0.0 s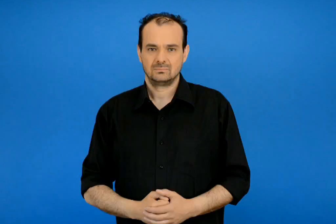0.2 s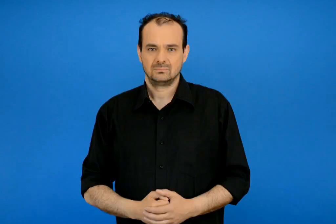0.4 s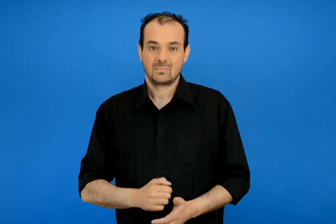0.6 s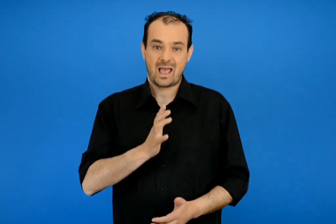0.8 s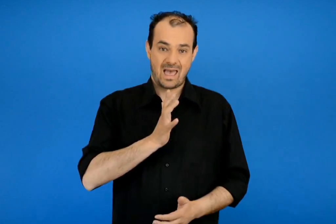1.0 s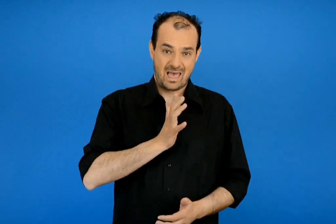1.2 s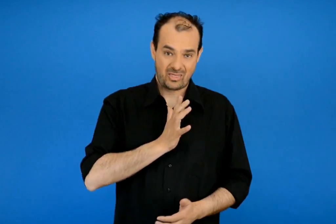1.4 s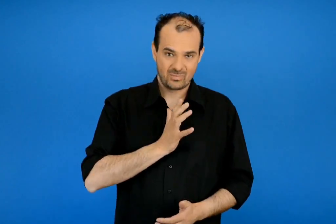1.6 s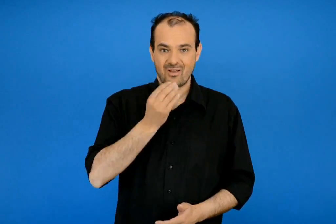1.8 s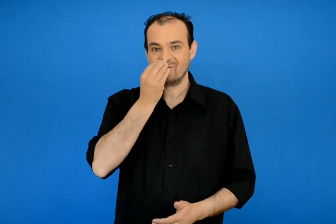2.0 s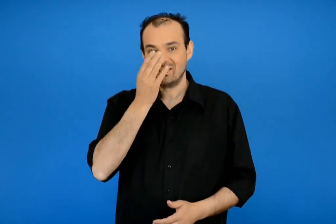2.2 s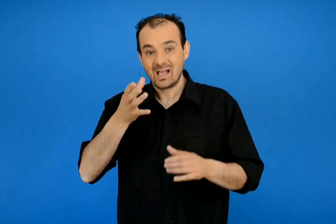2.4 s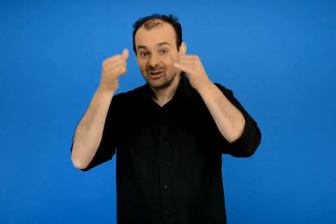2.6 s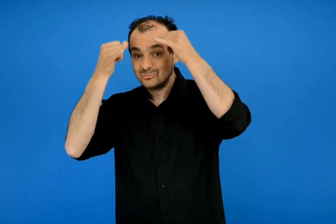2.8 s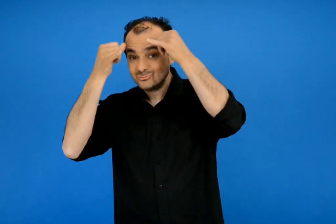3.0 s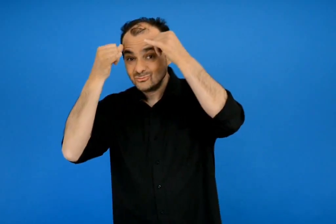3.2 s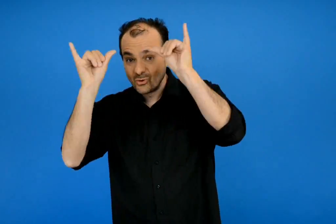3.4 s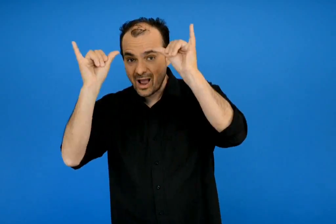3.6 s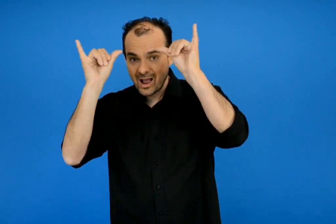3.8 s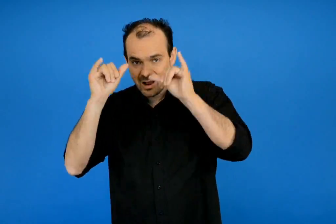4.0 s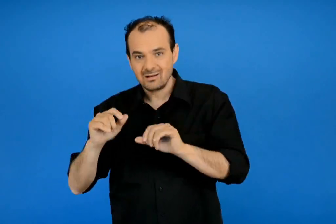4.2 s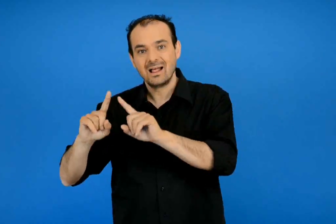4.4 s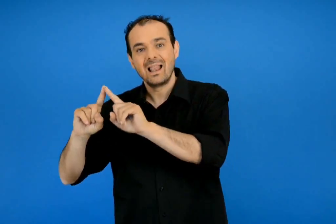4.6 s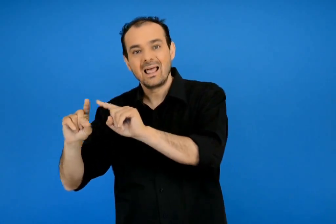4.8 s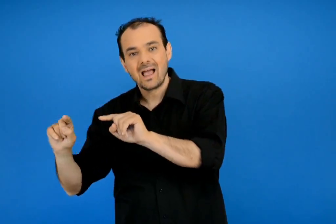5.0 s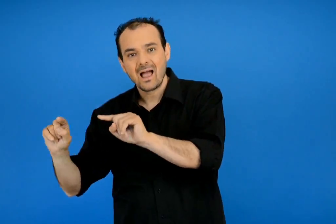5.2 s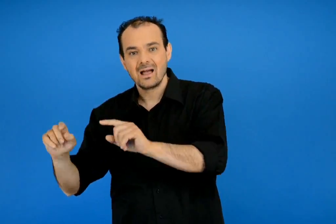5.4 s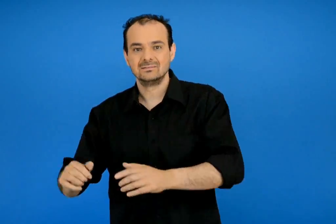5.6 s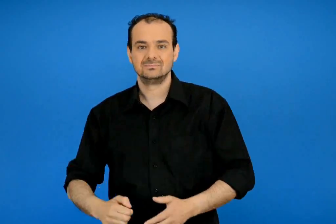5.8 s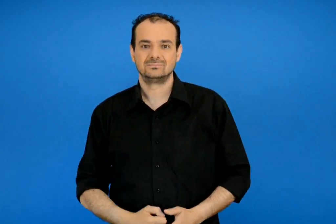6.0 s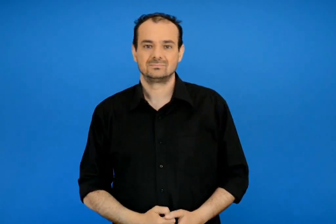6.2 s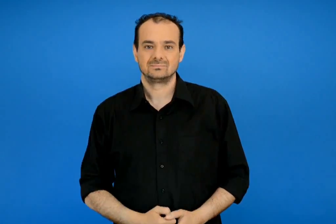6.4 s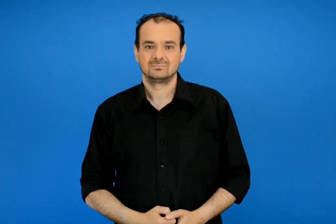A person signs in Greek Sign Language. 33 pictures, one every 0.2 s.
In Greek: ζωντανοί οργανισμοί και υλικά σώματα
